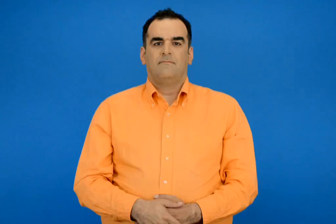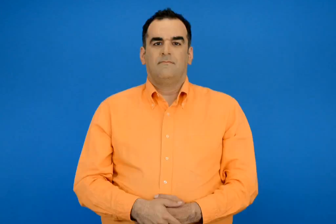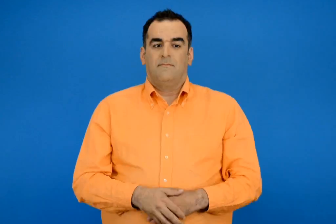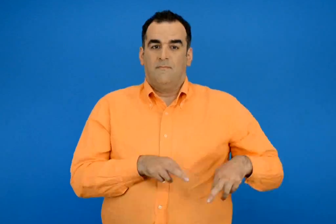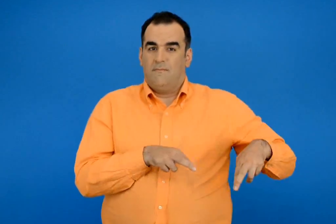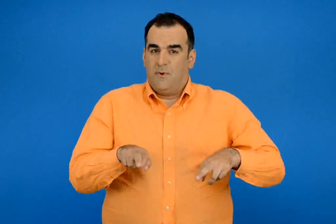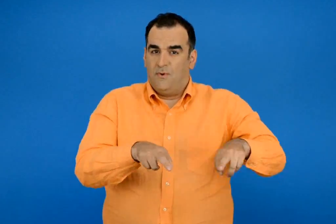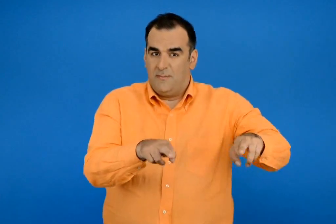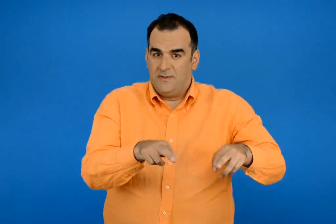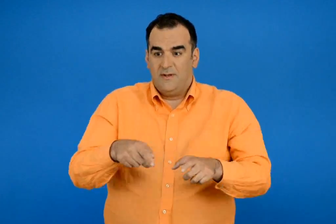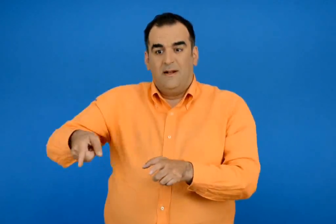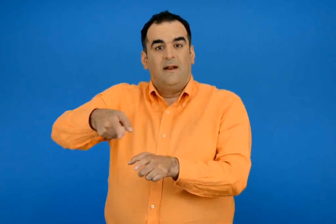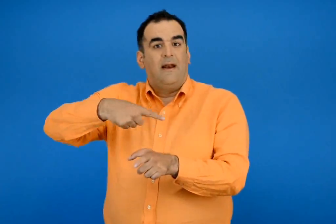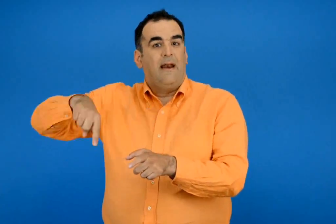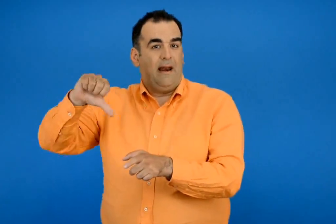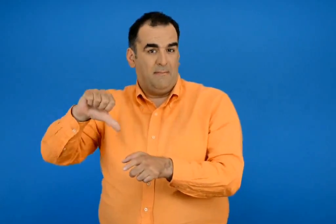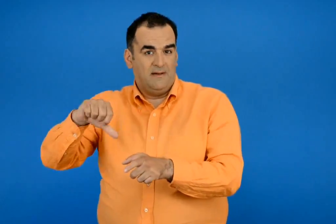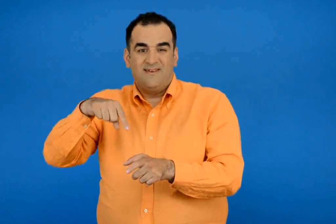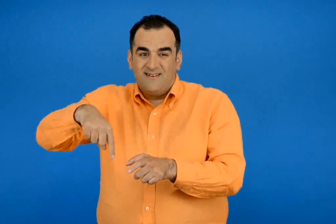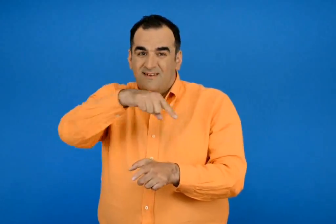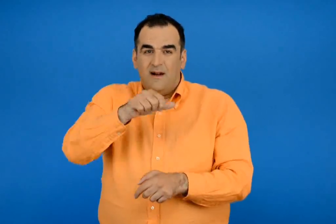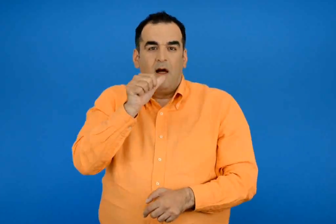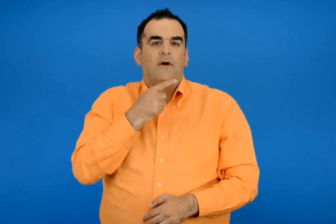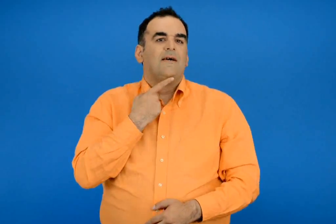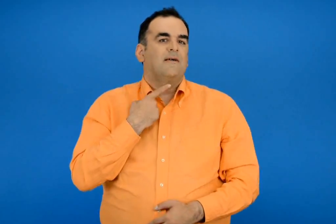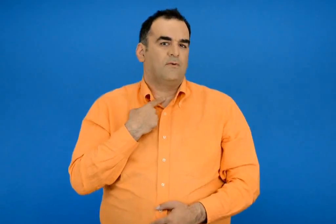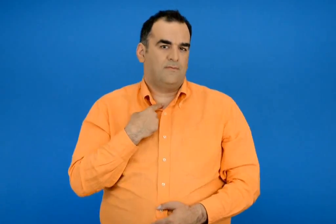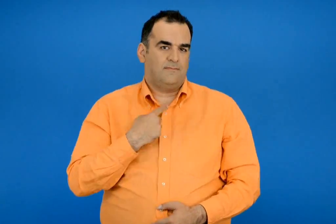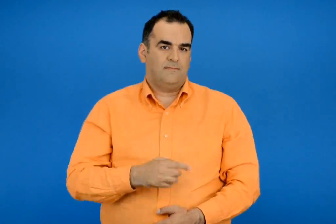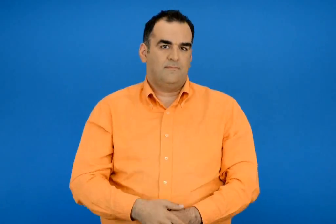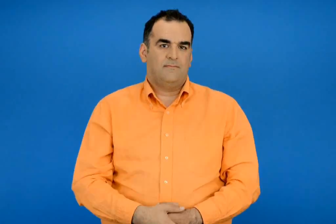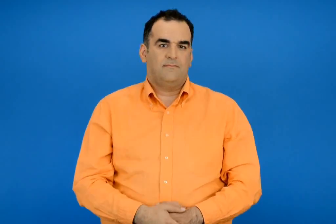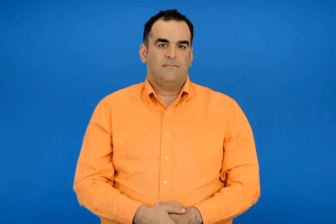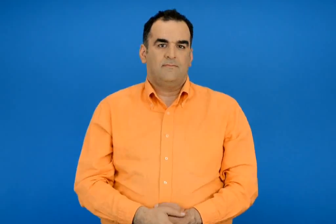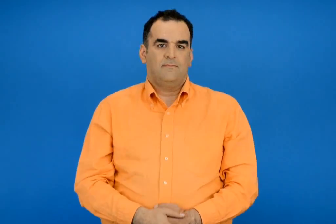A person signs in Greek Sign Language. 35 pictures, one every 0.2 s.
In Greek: τα ποταμιά και οι λίμνες έχουνε γλυκά νερά
